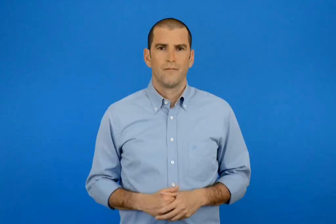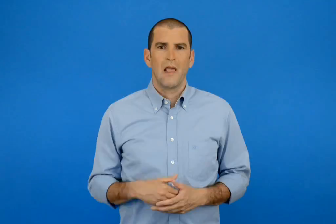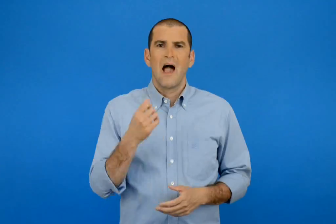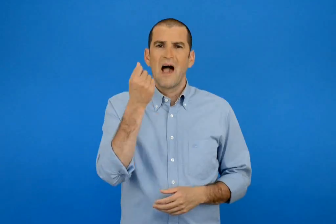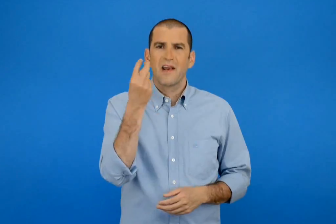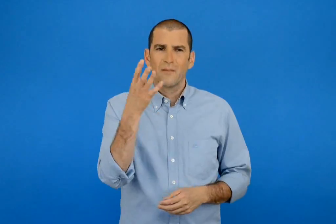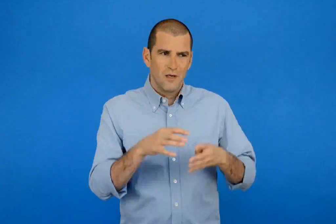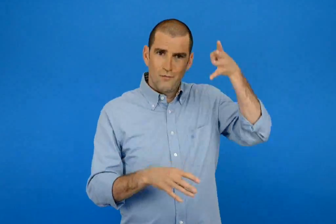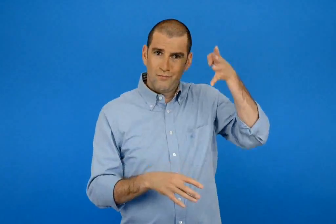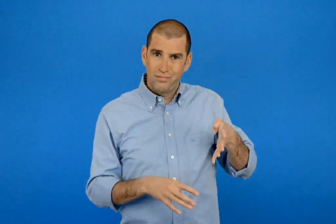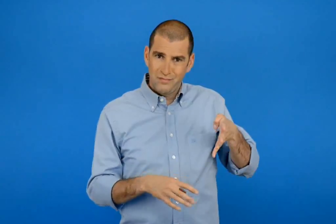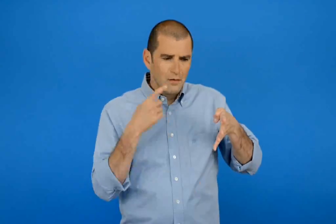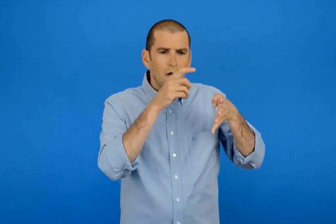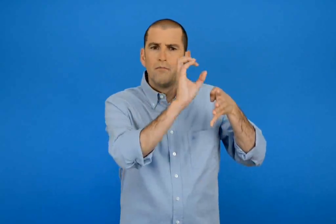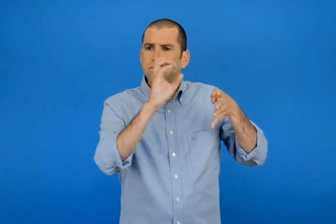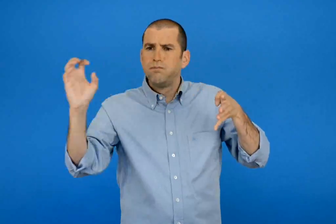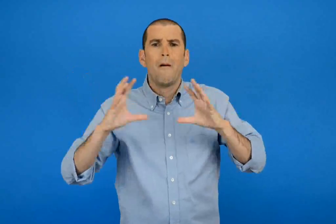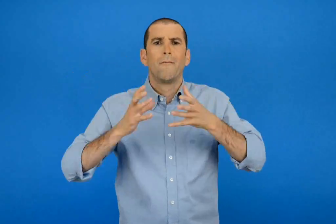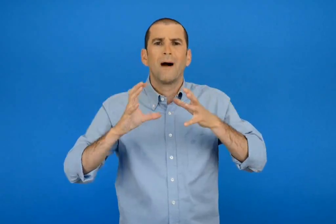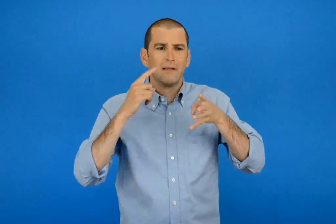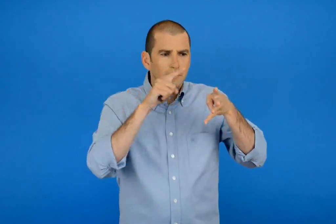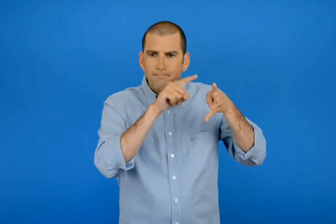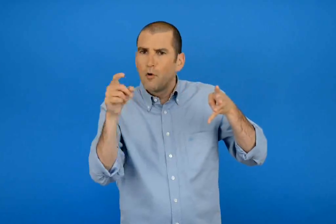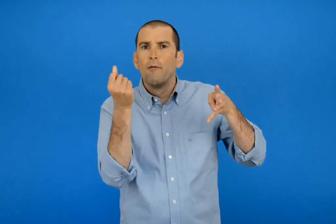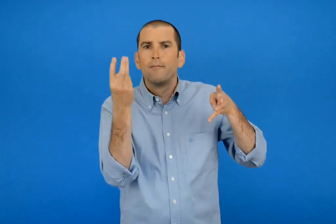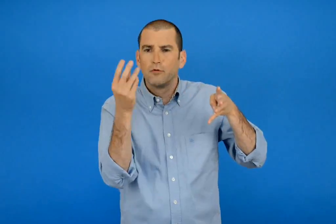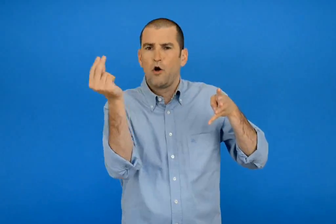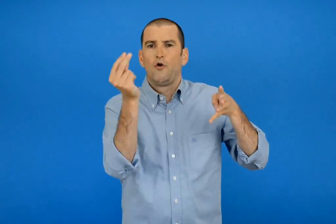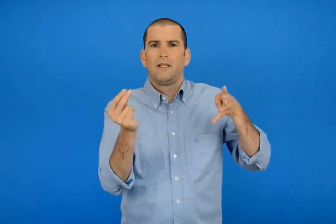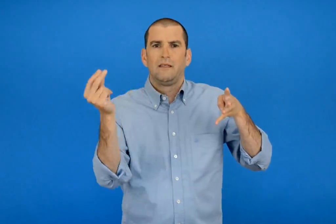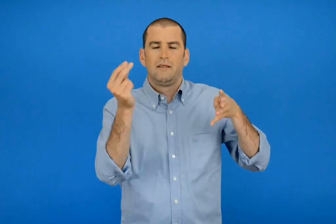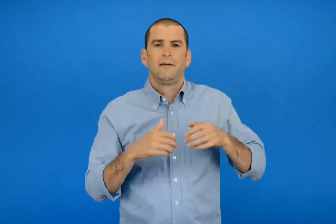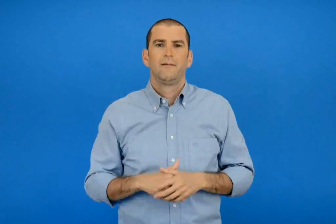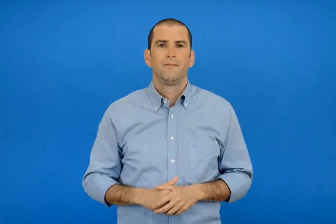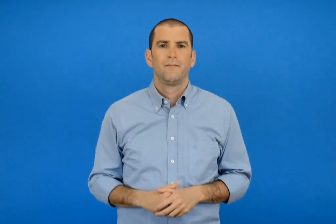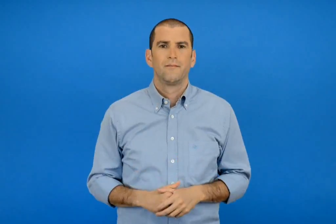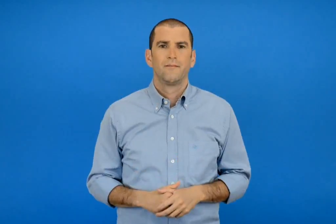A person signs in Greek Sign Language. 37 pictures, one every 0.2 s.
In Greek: χρωματίζω τόσες μπάλες όσες δείχνουν οι αριθμοί
